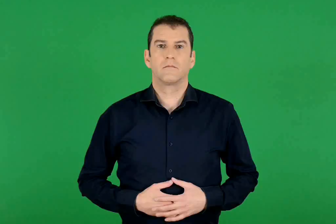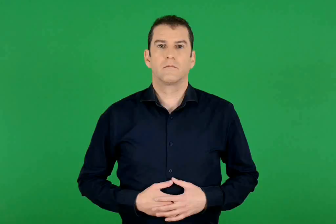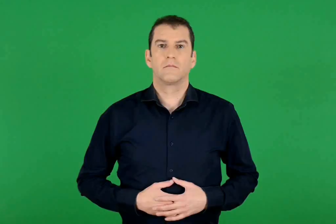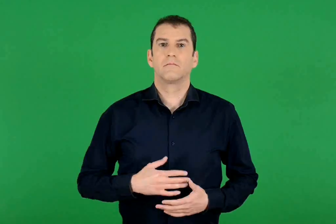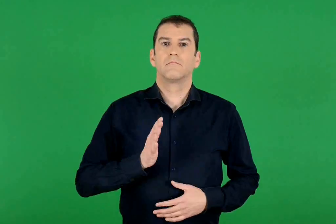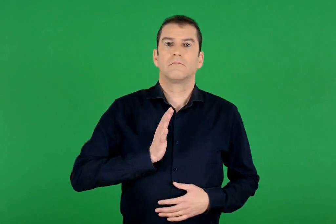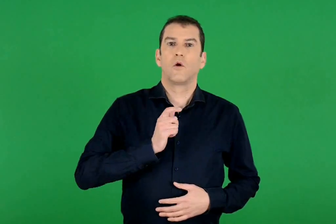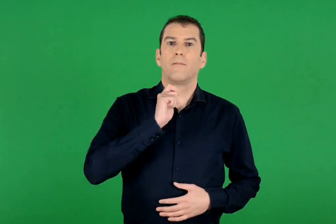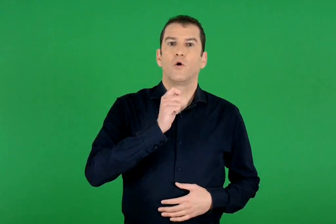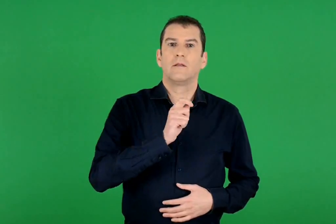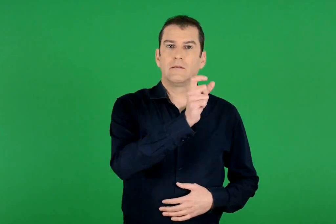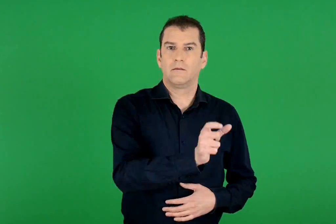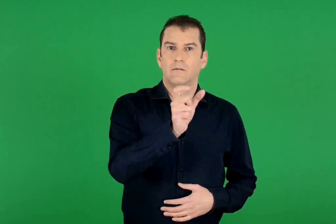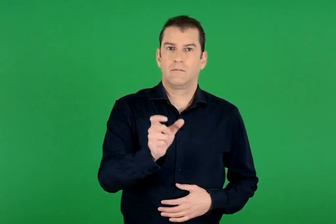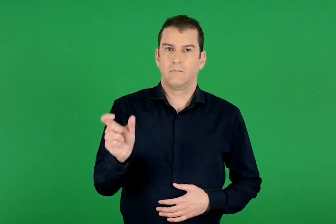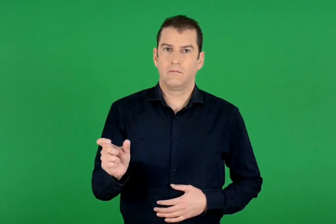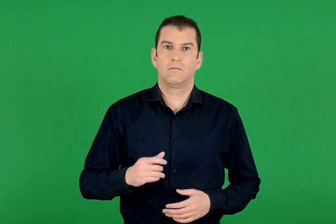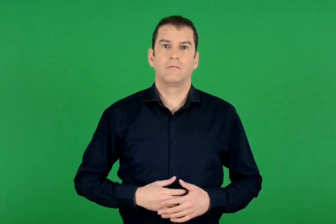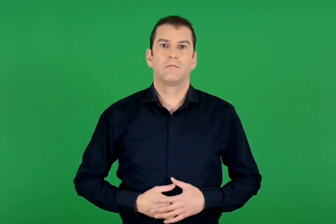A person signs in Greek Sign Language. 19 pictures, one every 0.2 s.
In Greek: πολίτες
